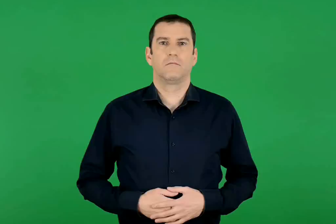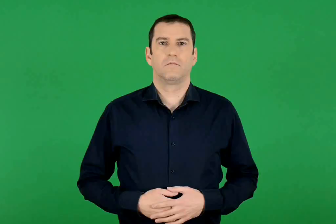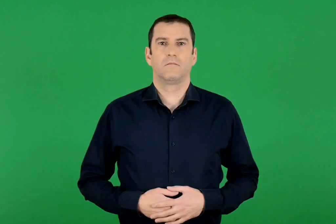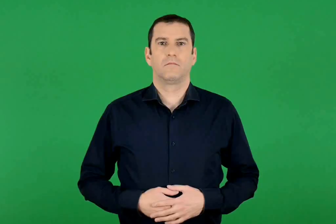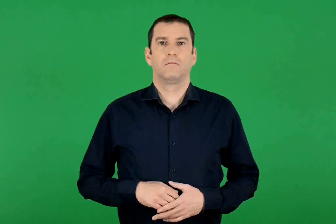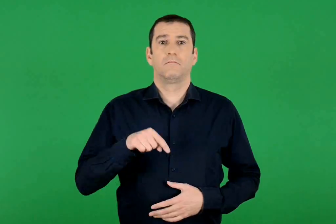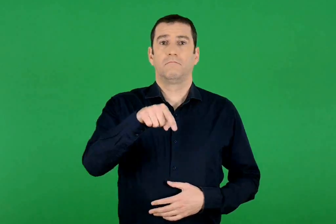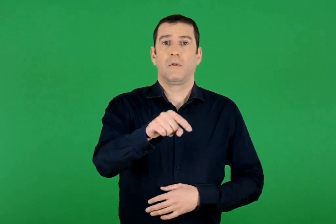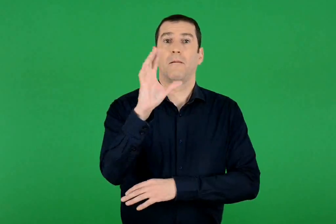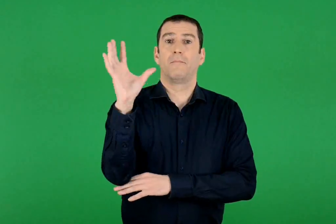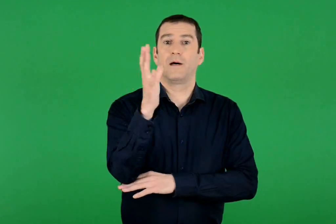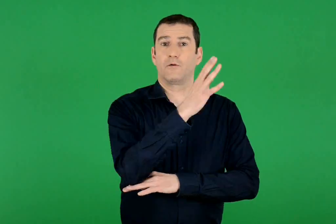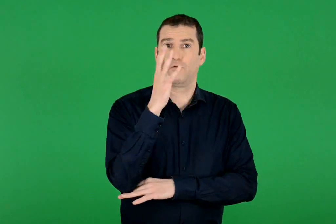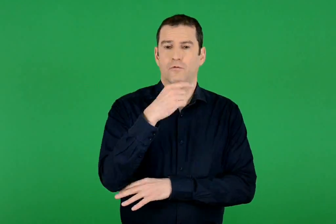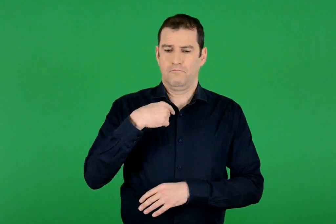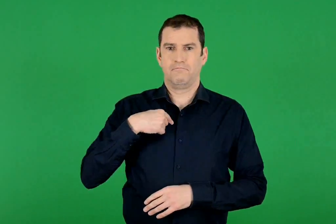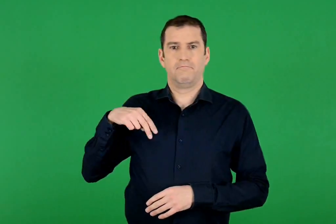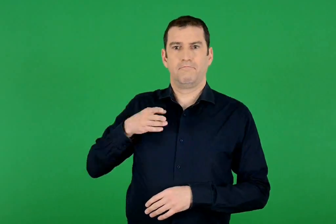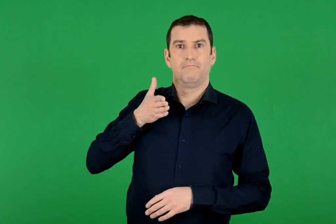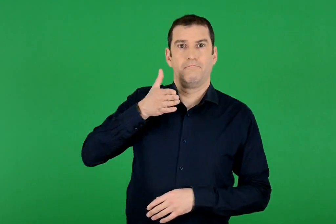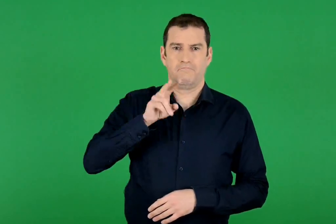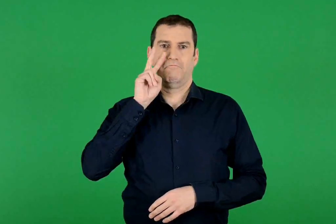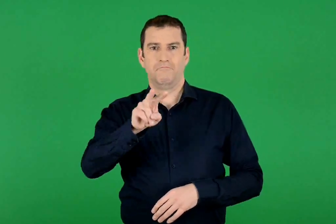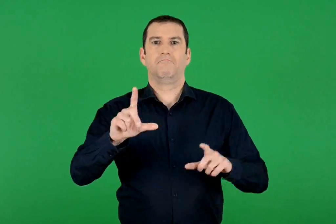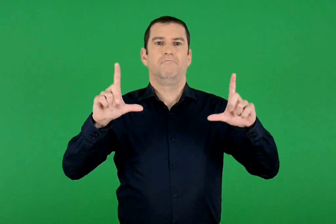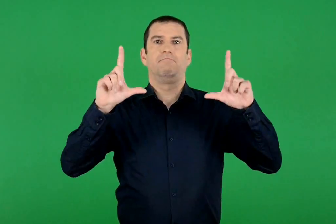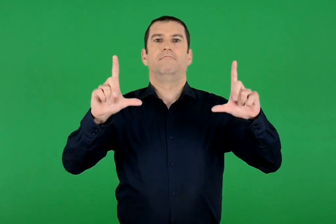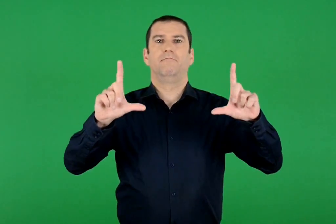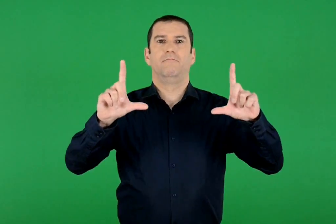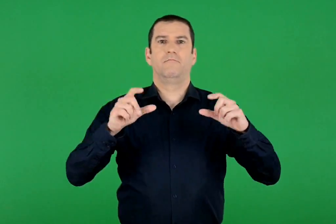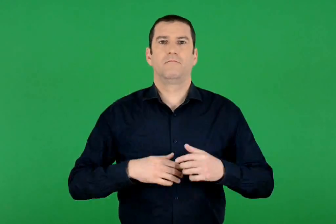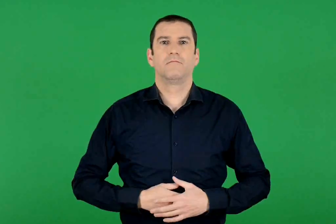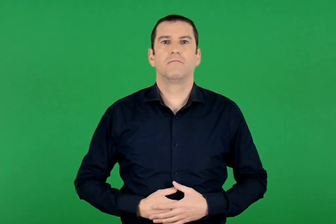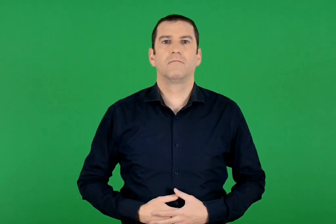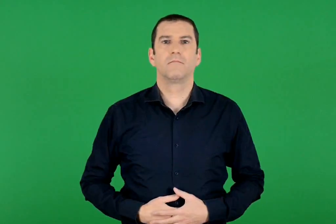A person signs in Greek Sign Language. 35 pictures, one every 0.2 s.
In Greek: το πάρκο , όπως το βλέπουμε μπαίνοντας
